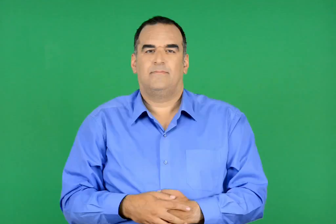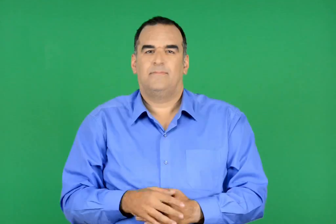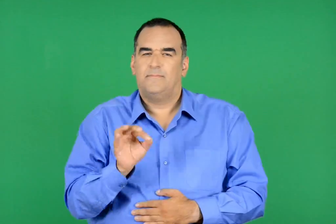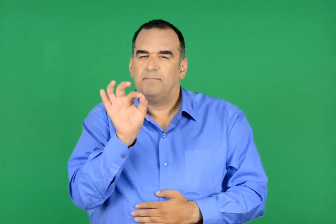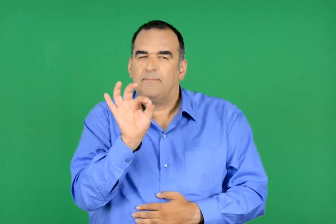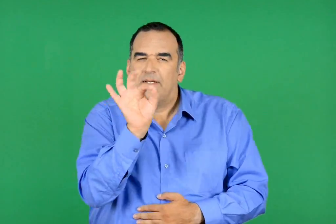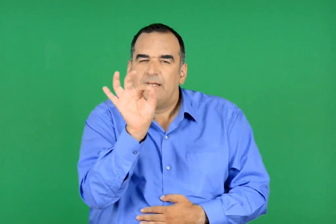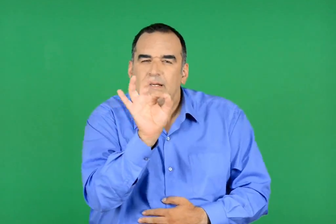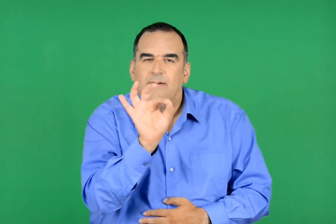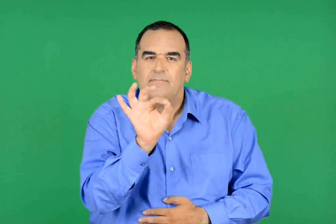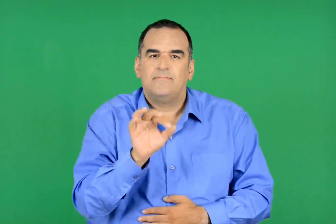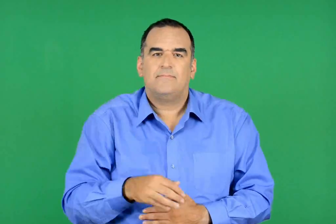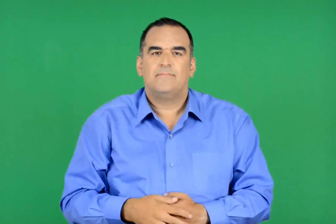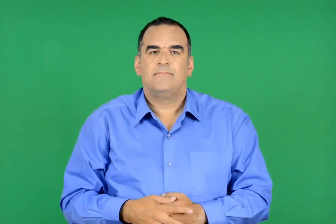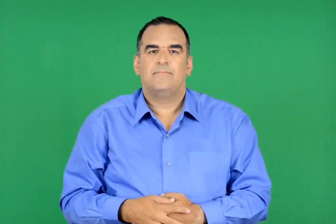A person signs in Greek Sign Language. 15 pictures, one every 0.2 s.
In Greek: η µύγα
